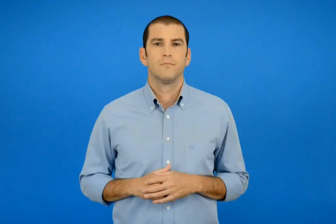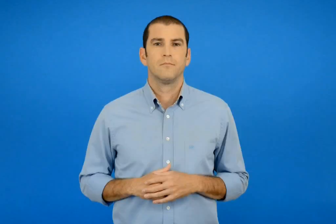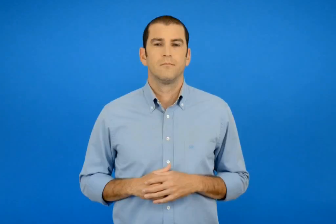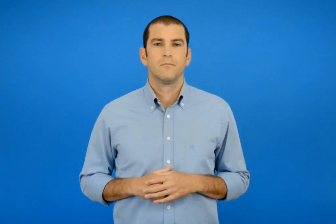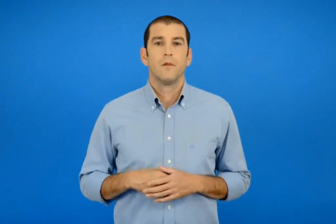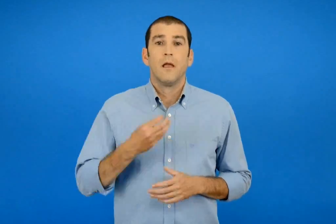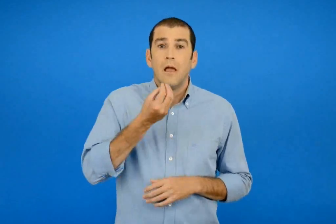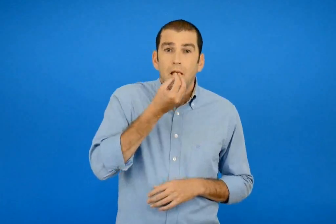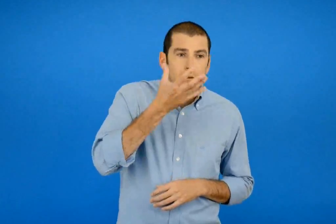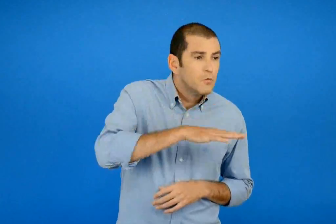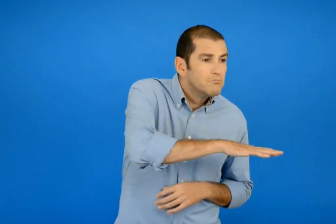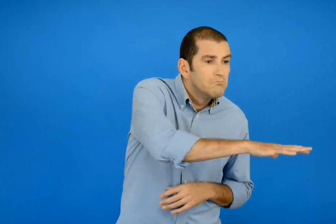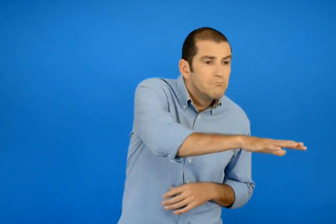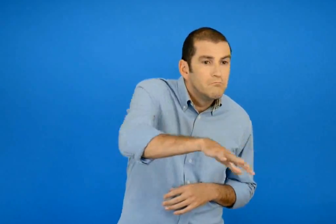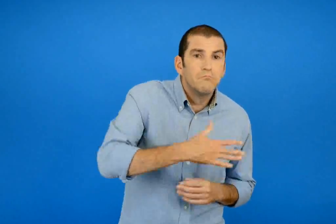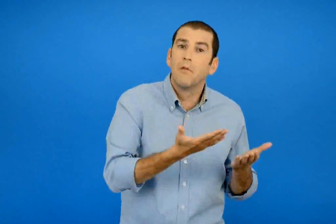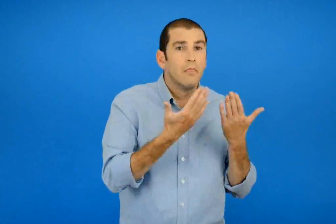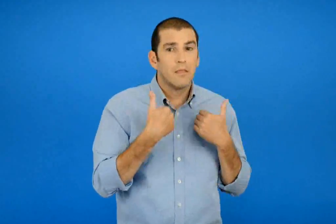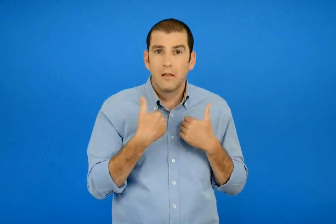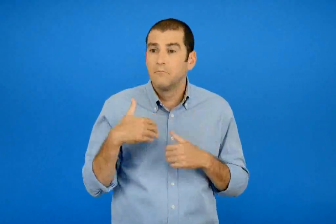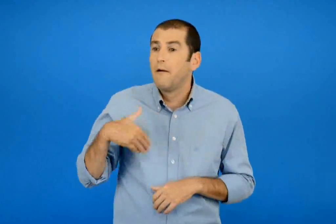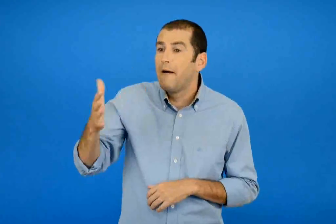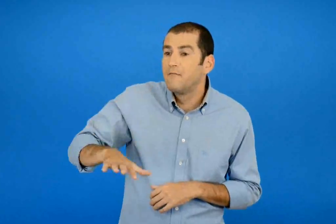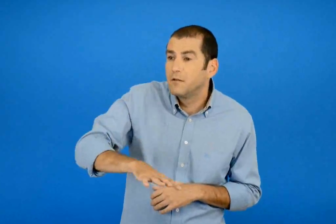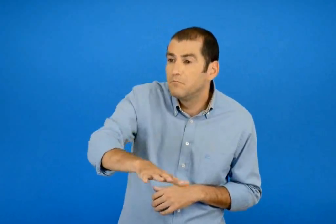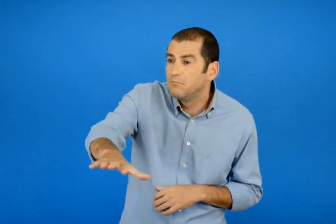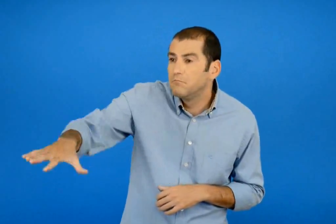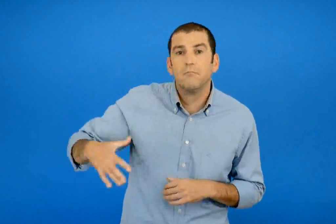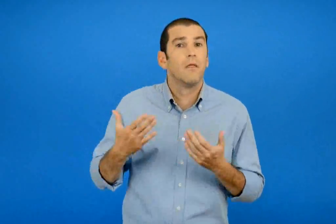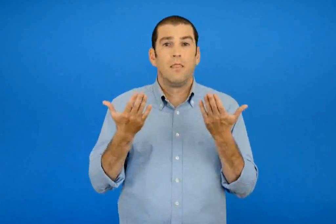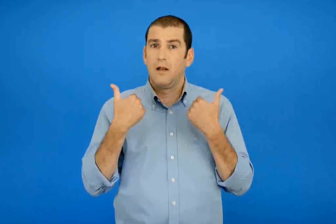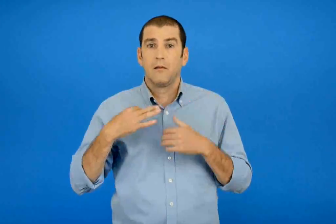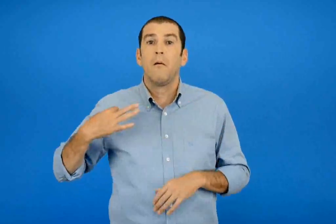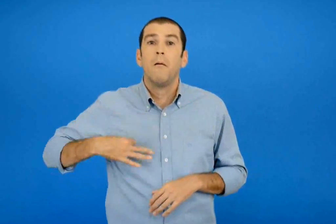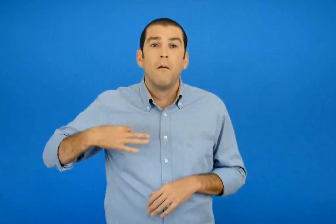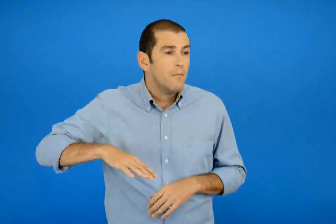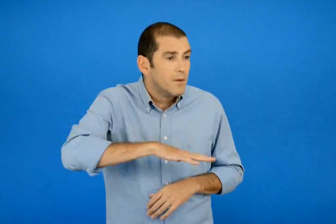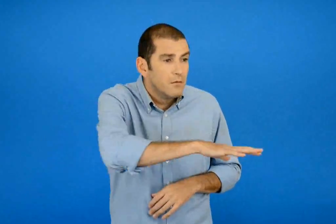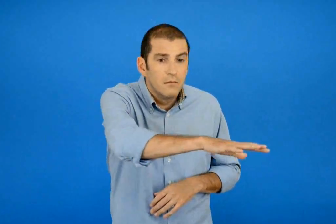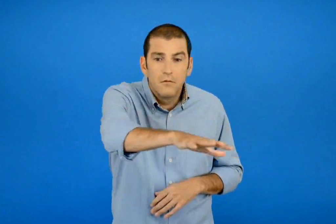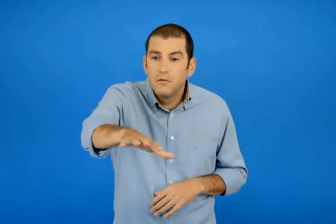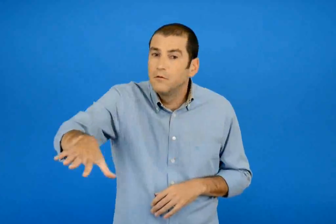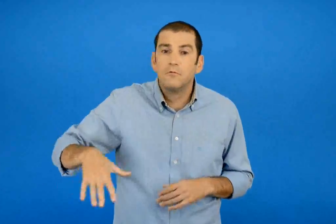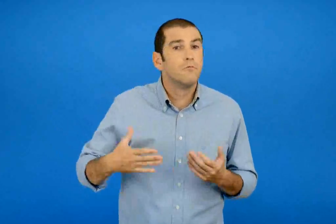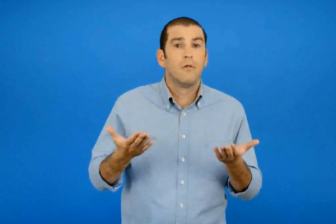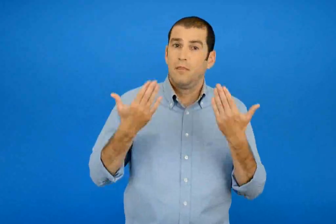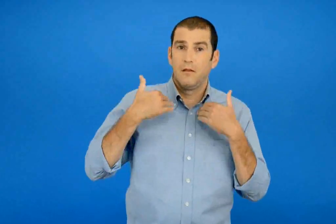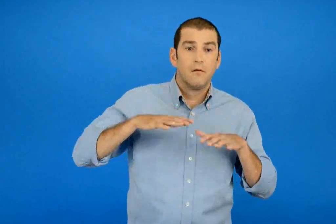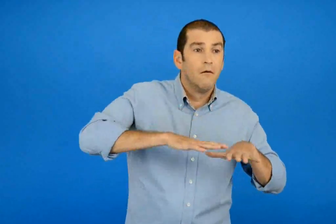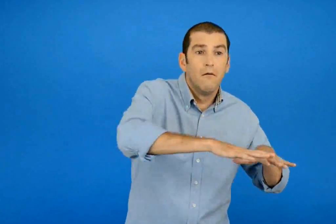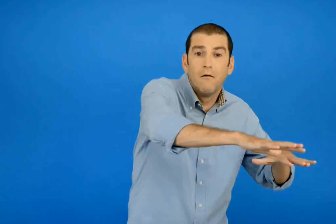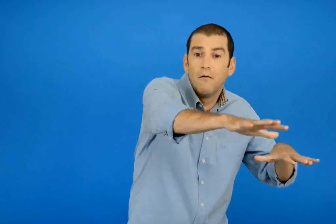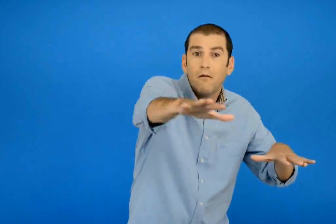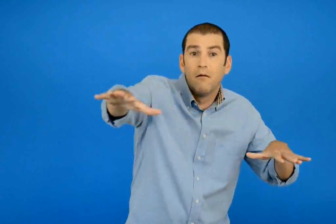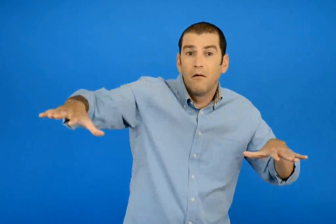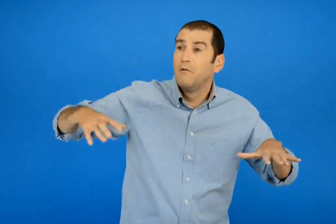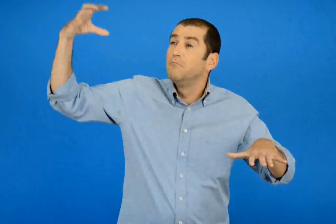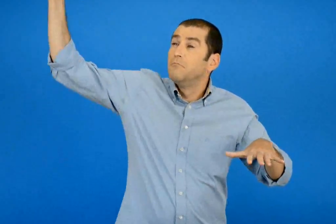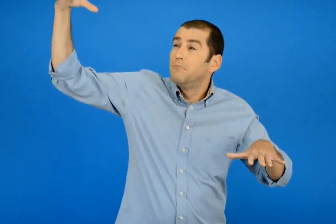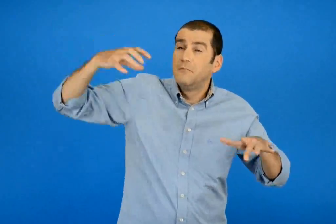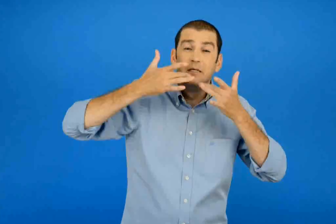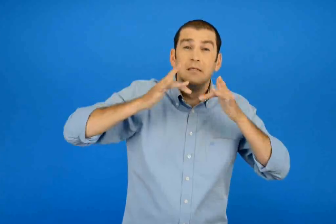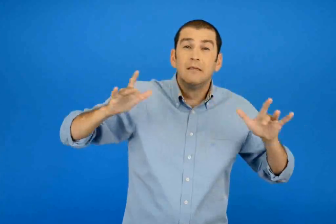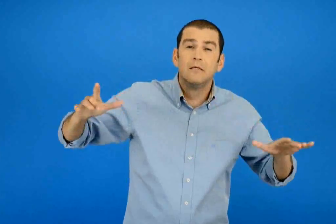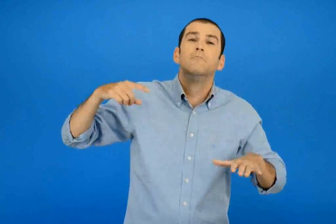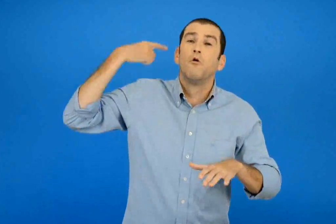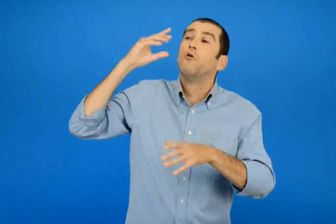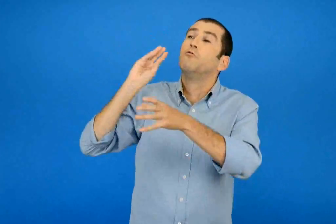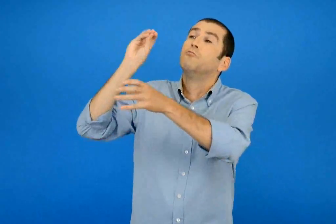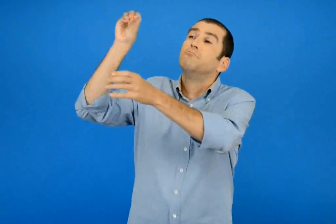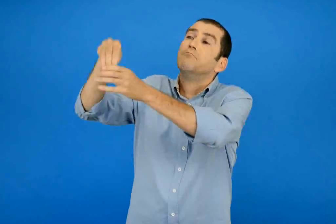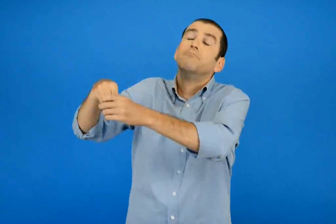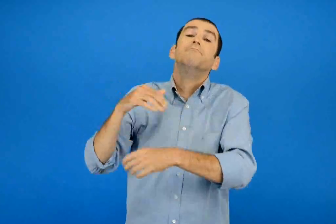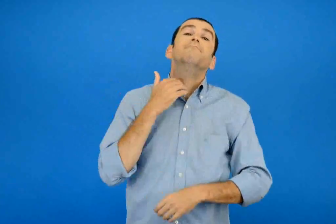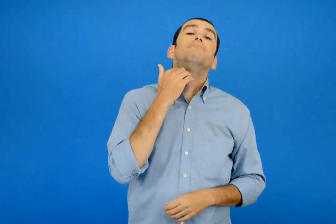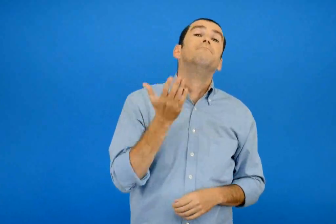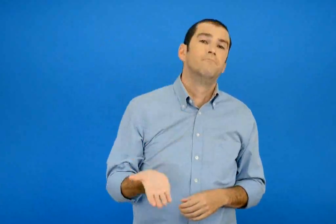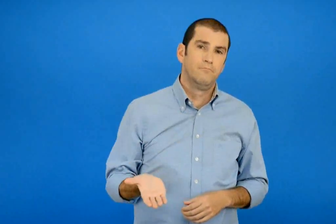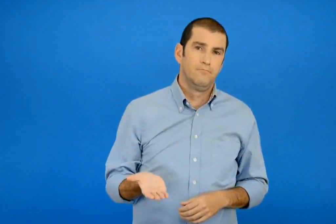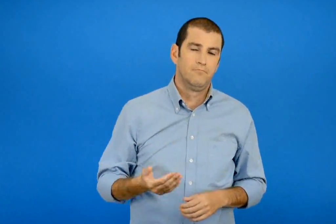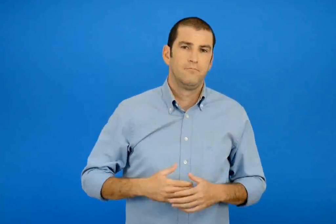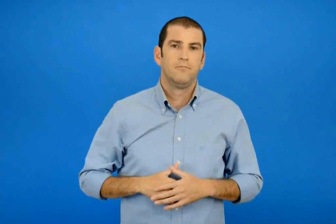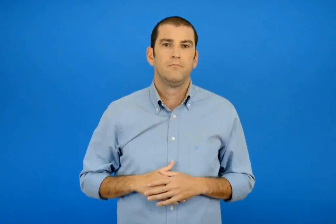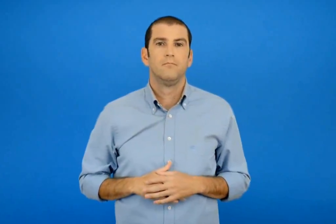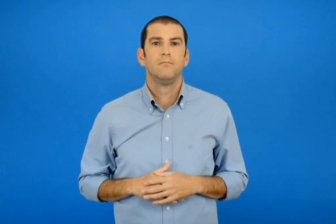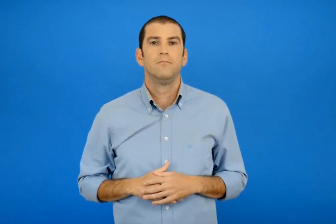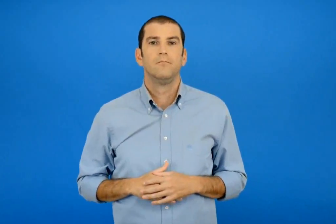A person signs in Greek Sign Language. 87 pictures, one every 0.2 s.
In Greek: μήτε κήπο μήτε αυλή μήτε πρασινάδα όνειρο άπιαστο η απλωσιά κι η χρυσή λιακάδα
